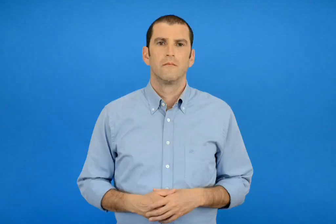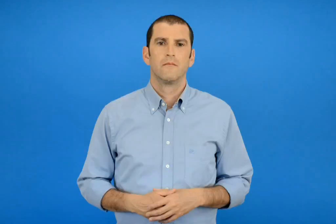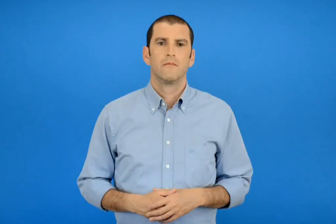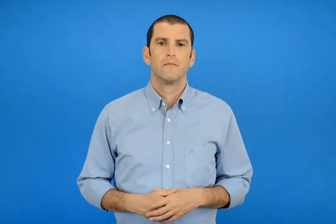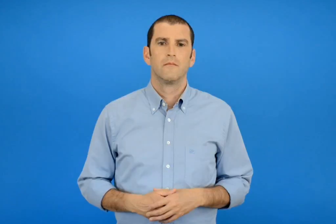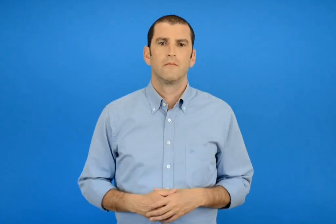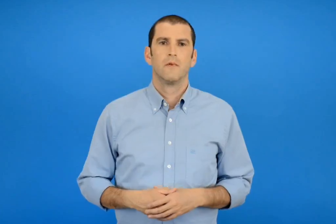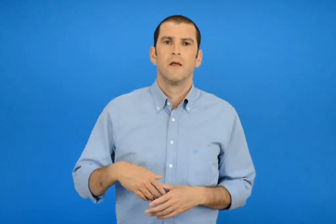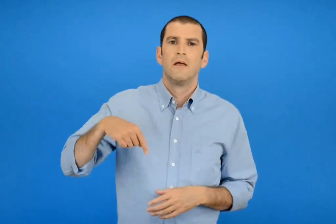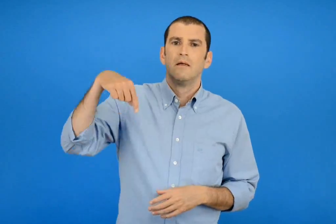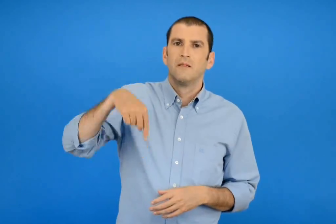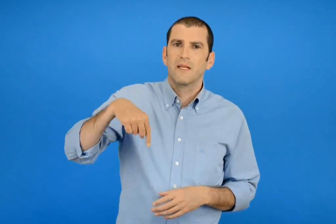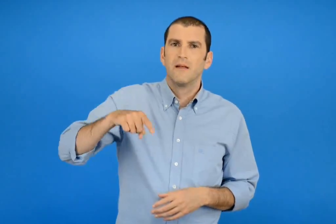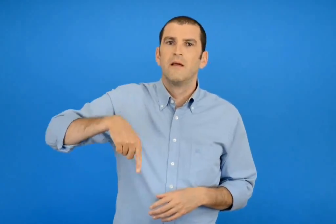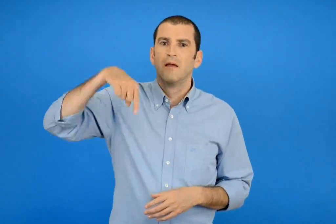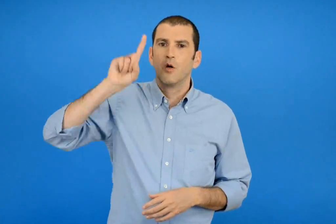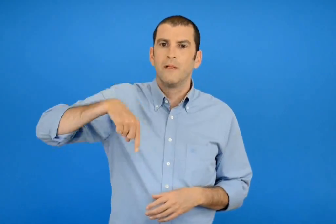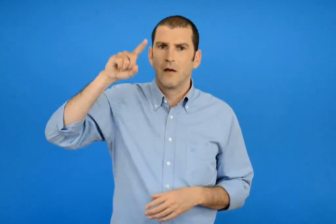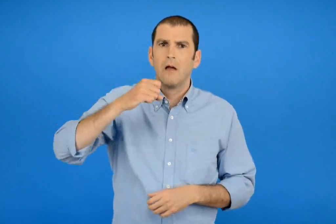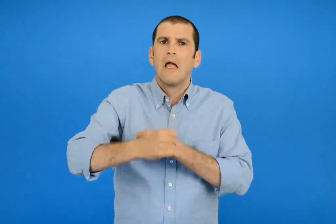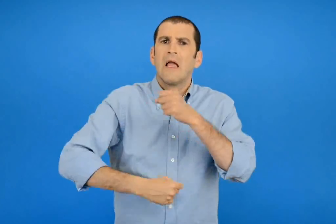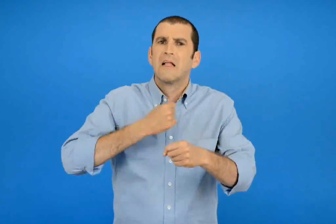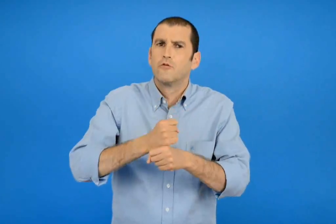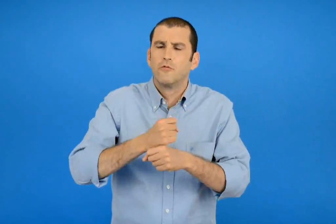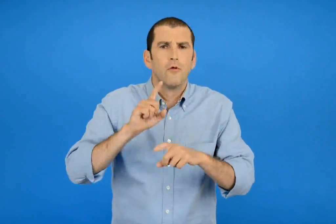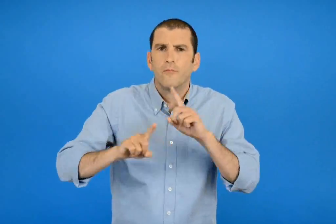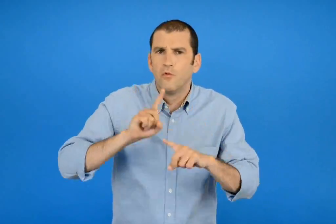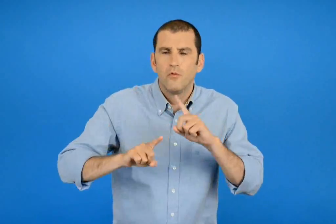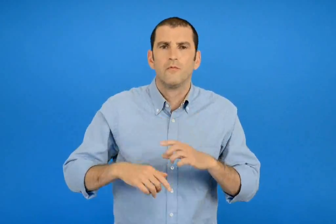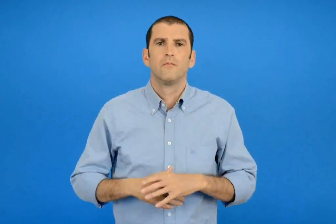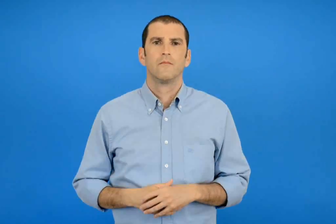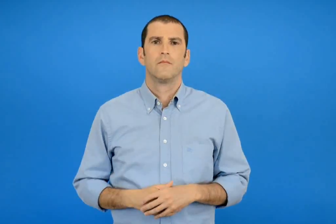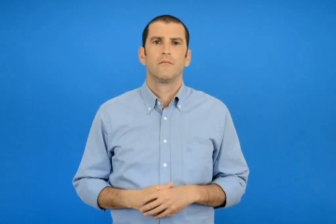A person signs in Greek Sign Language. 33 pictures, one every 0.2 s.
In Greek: ποιό έτος δείχνει η σημερινή ημερομηνία ;
